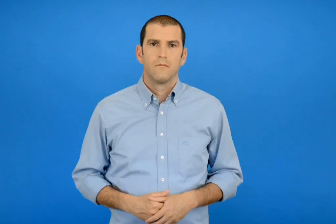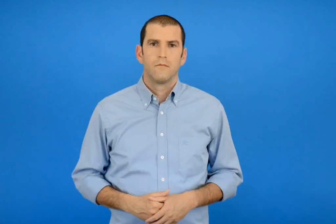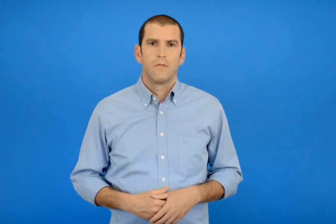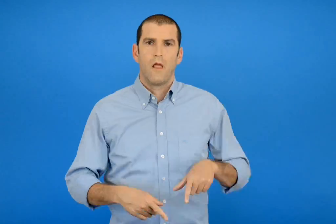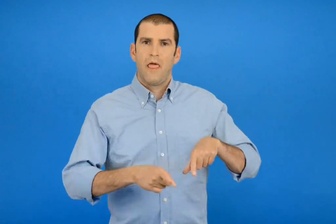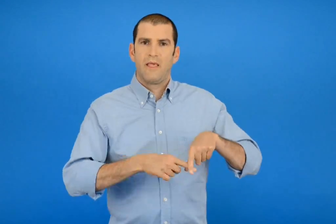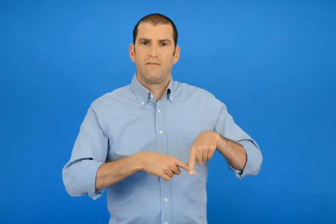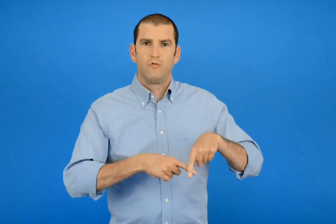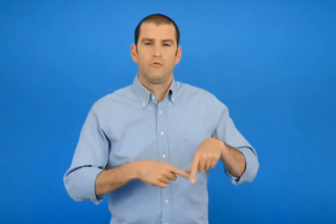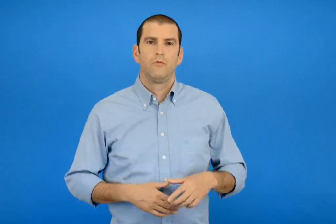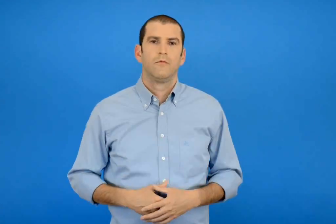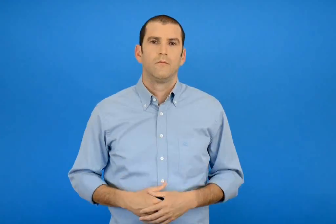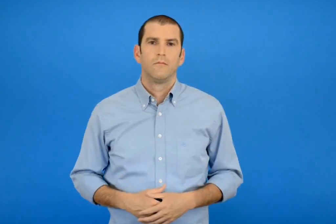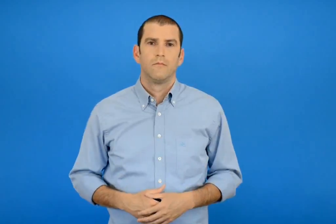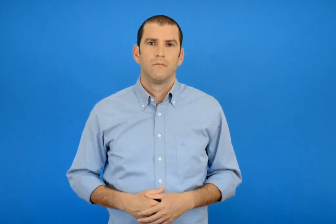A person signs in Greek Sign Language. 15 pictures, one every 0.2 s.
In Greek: δεκέμβριος
